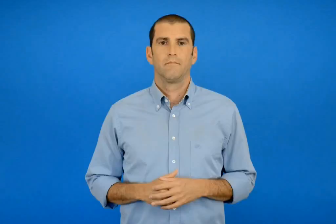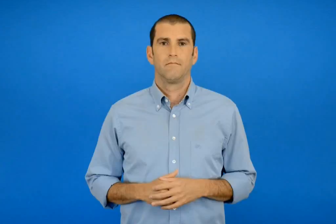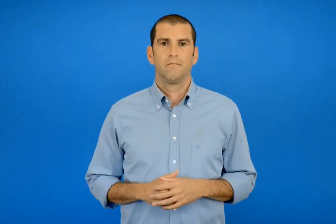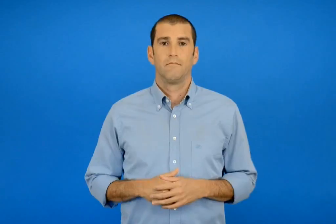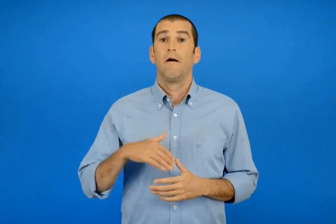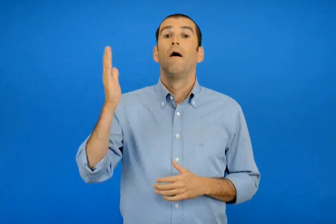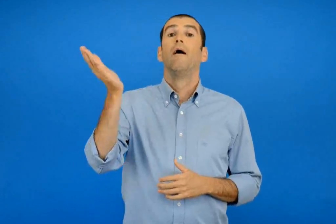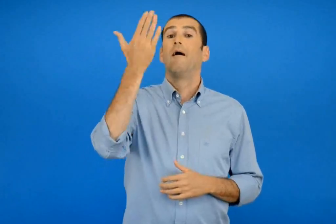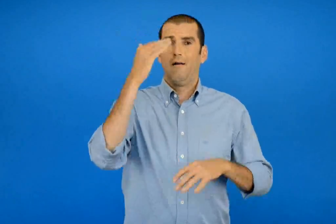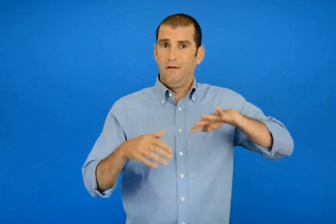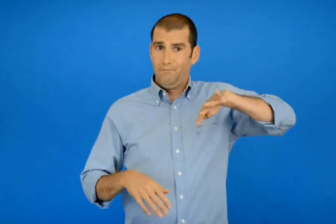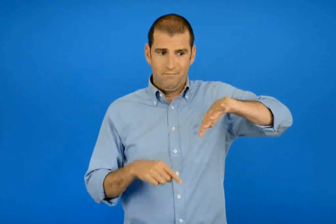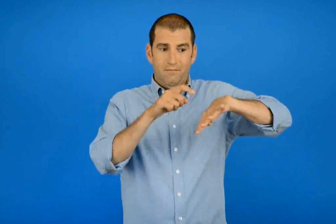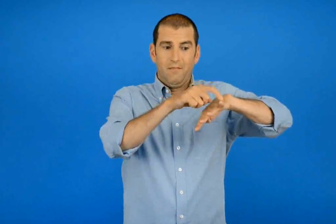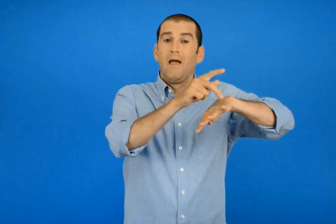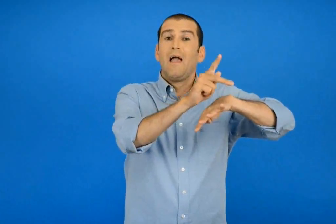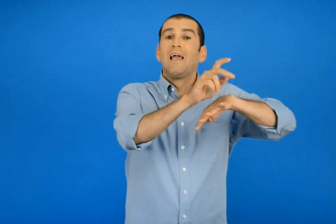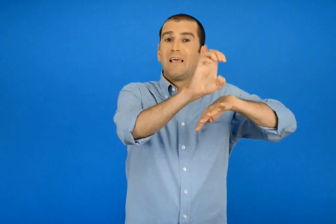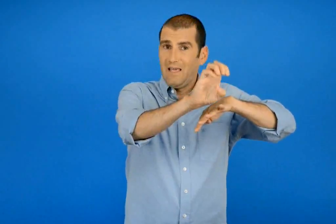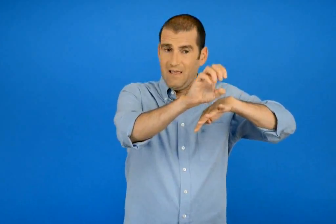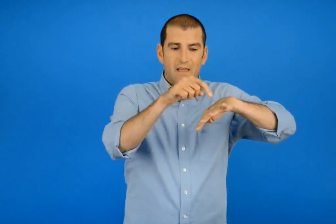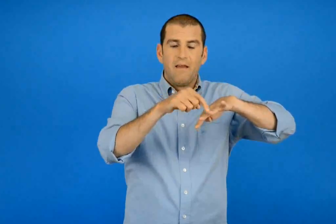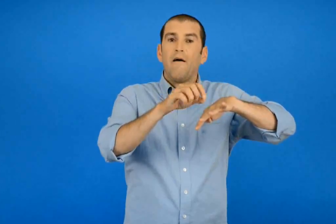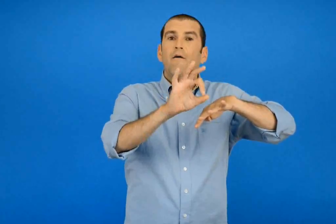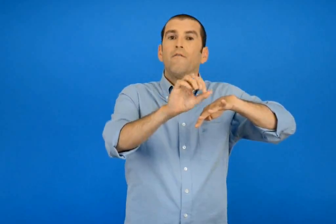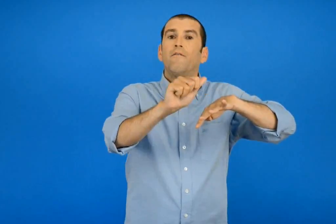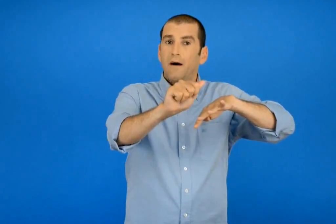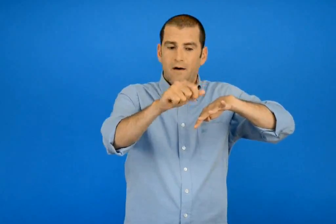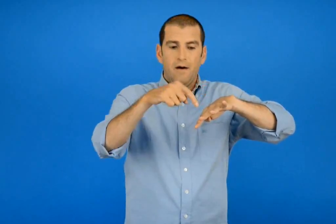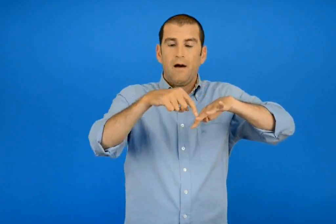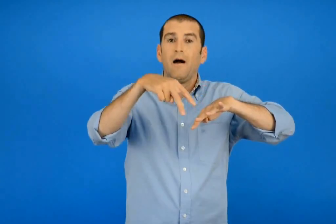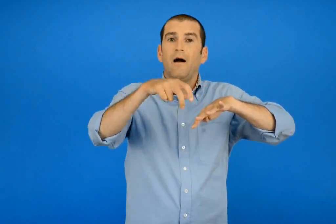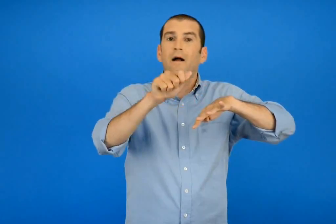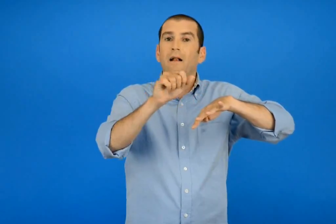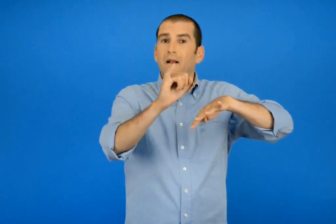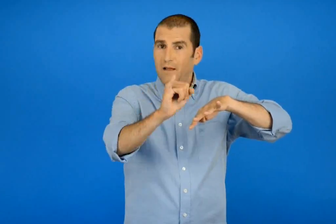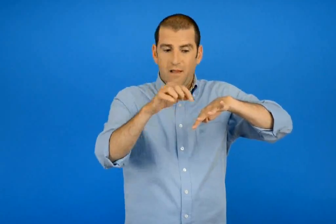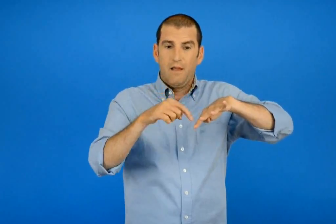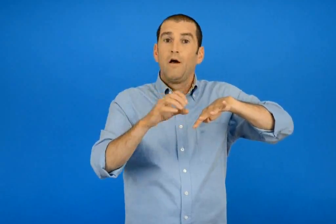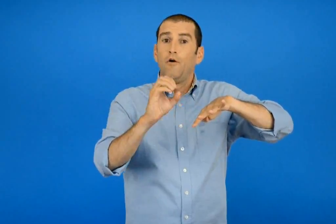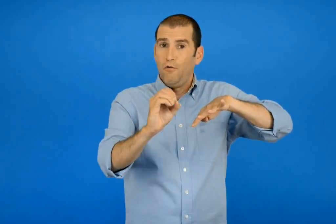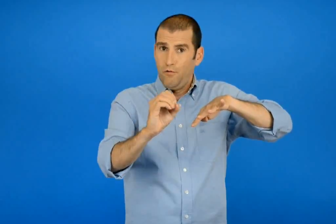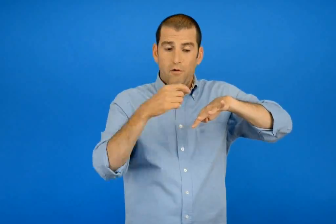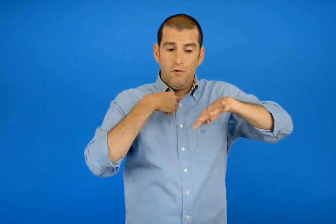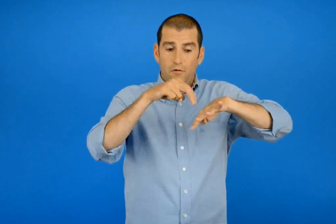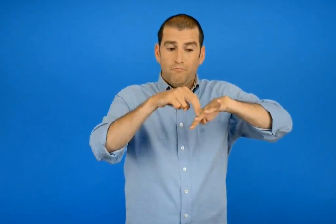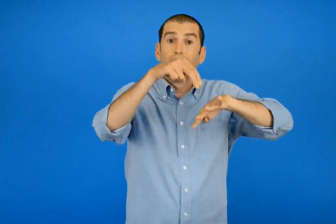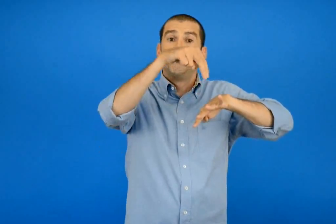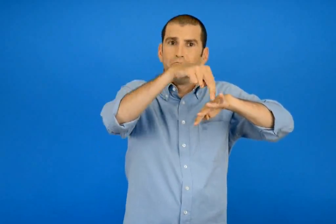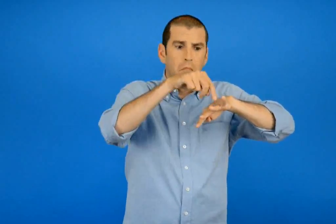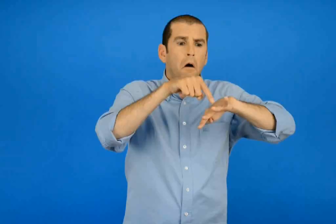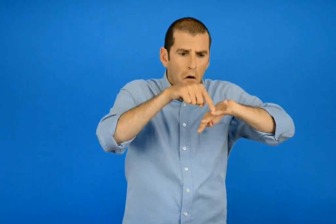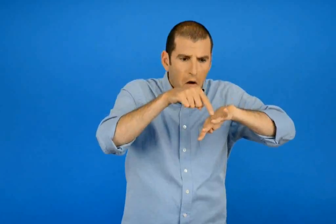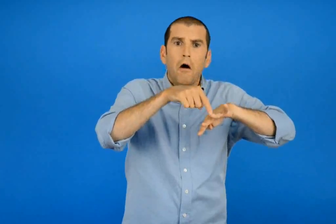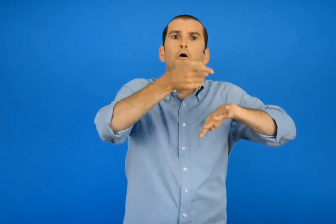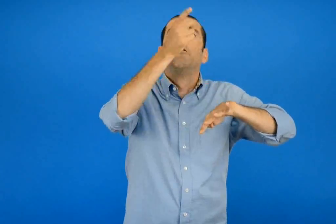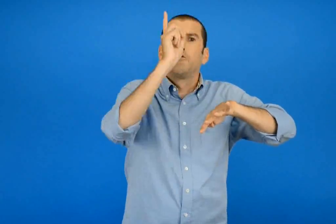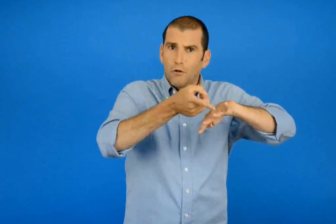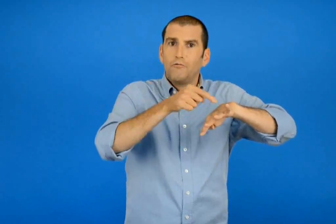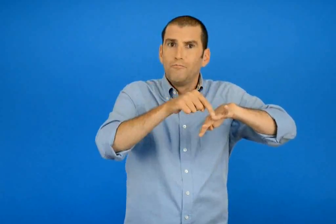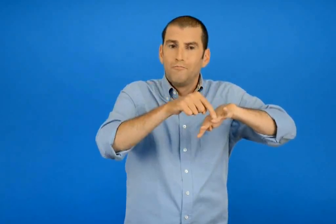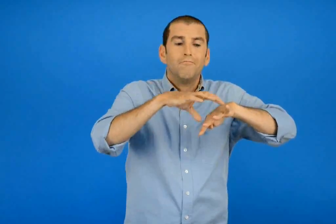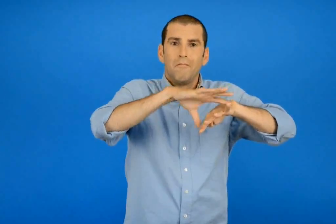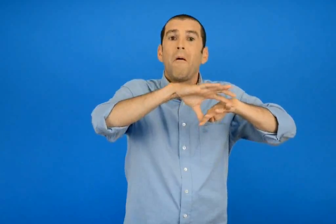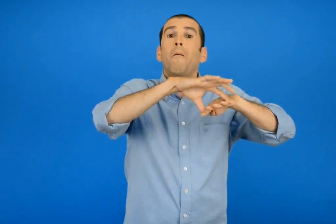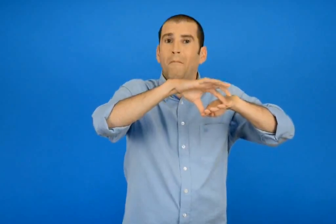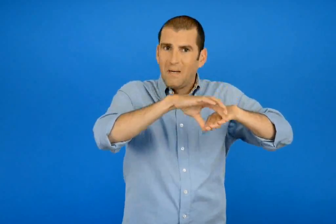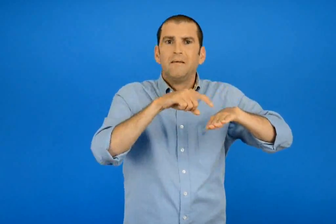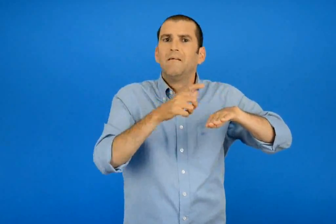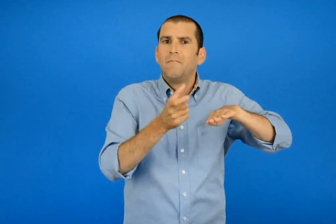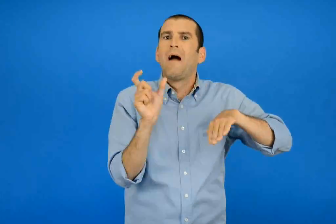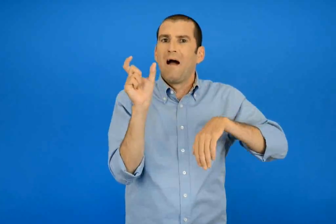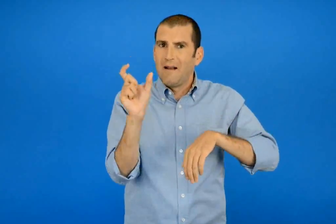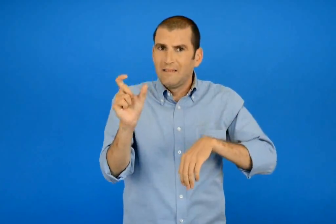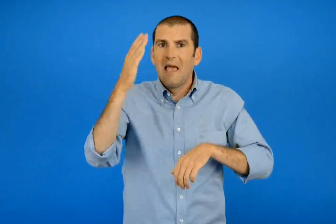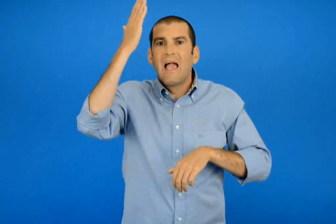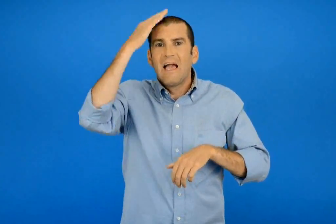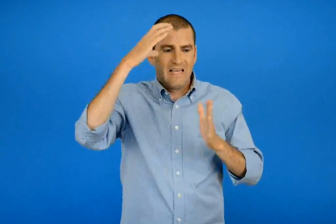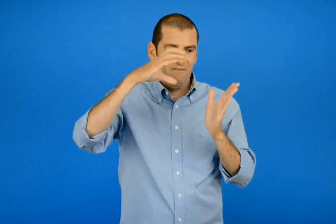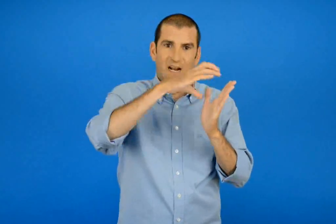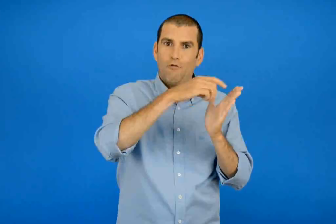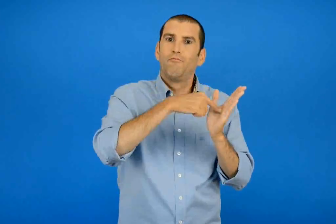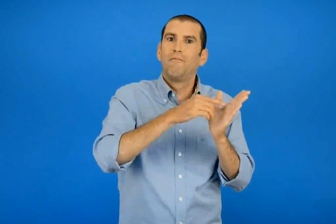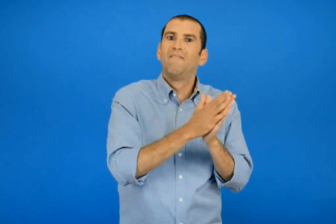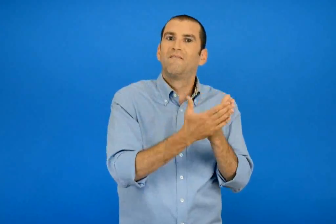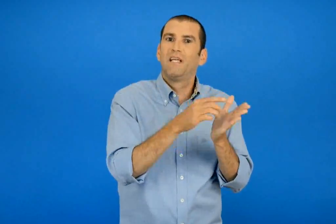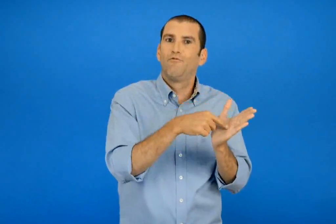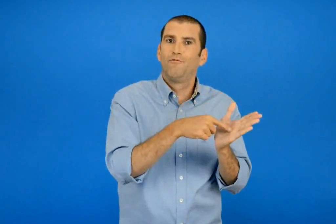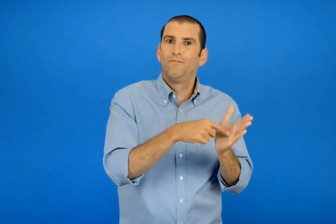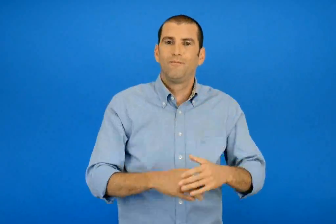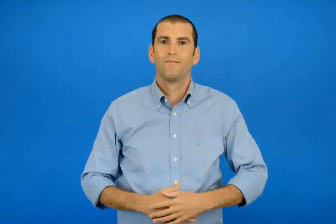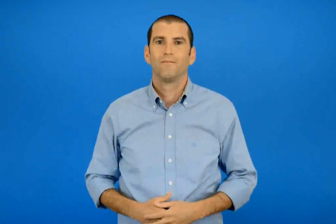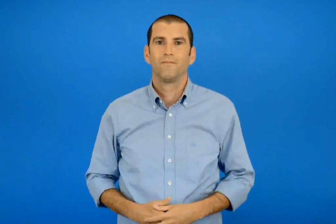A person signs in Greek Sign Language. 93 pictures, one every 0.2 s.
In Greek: αν στο τρίτο ανεβώ του βιβλίου το κεφάλαιο κοιτώ
